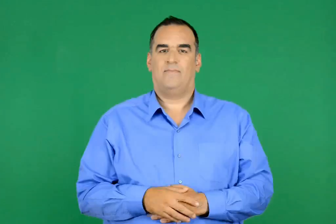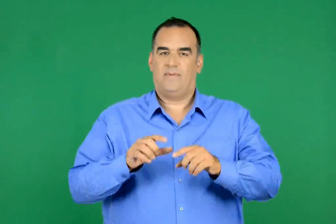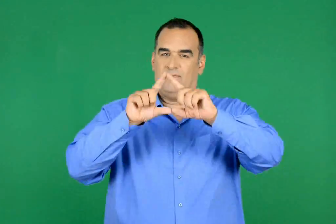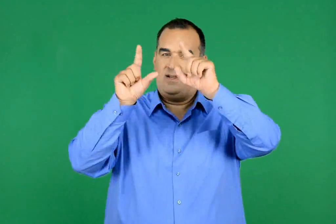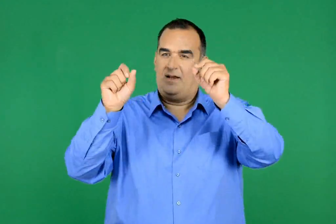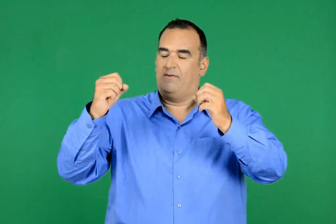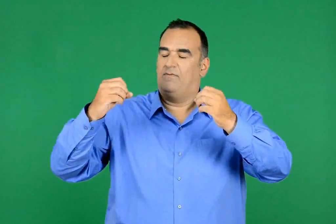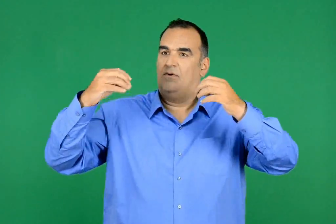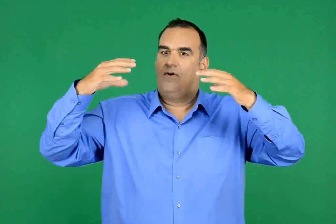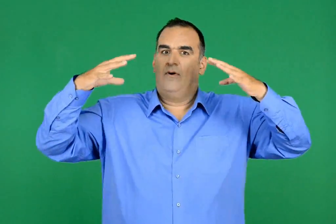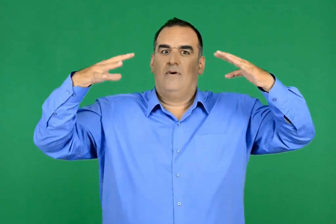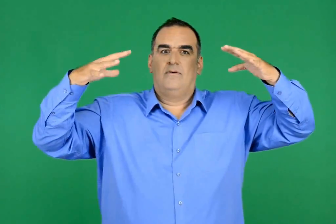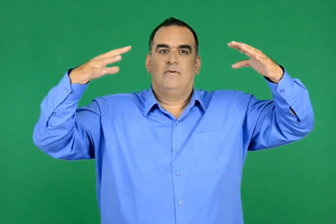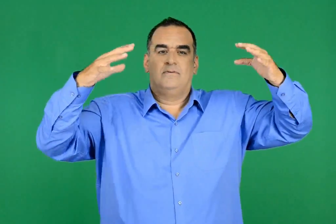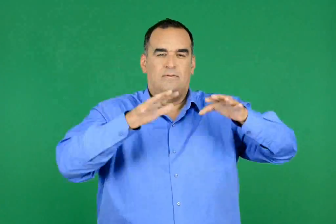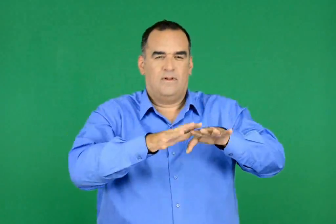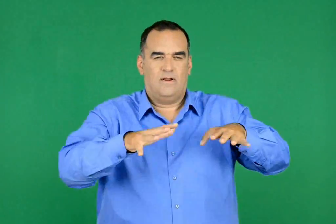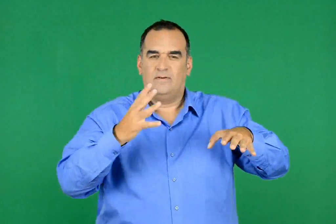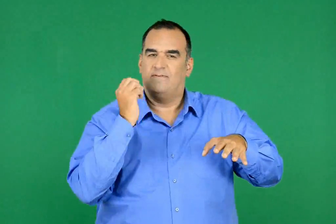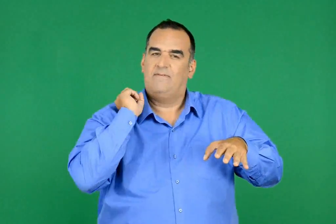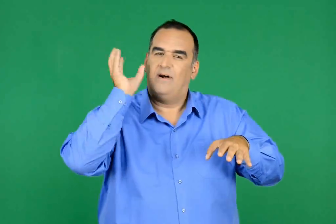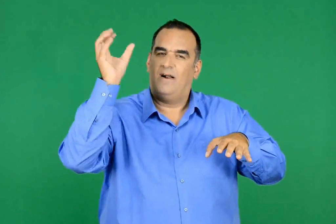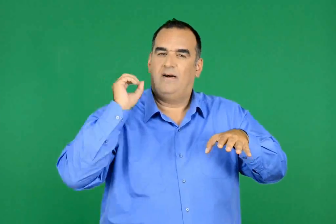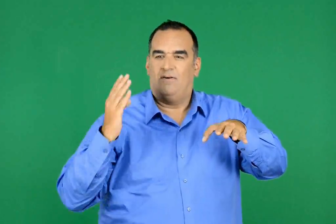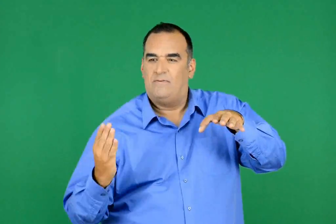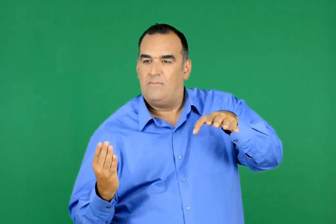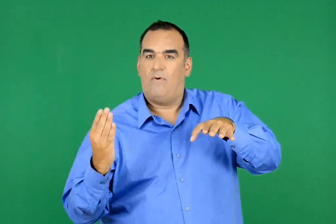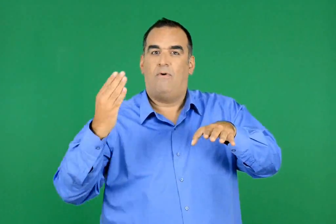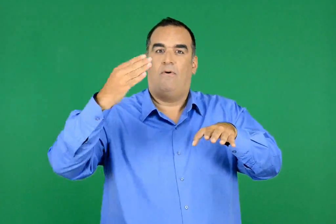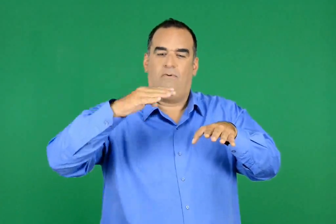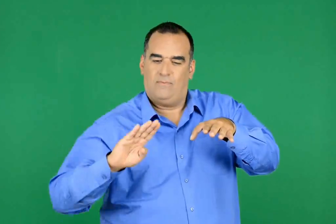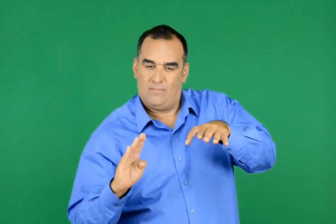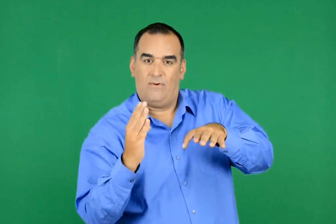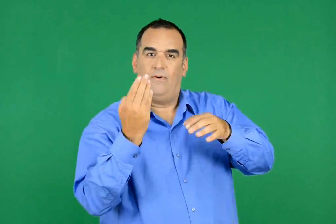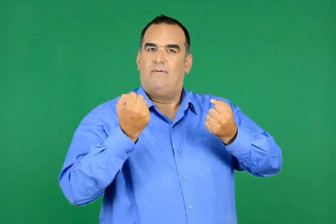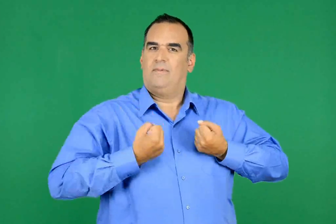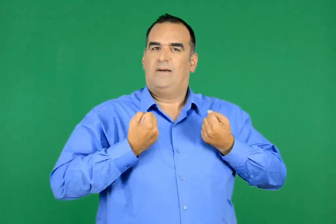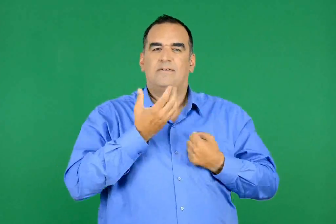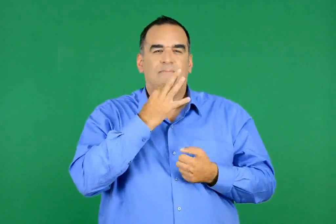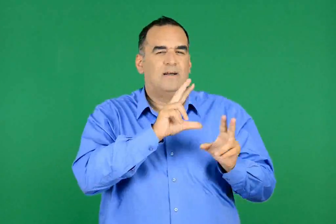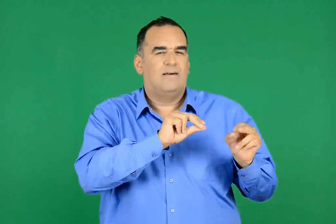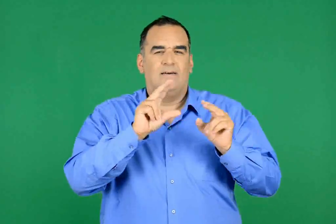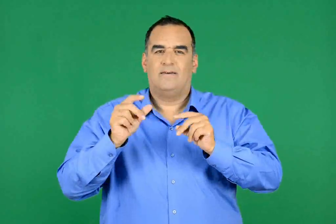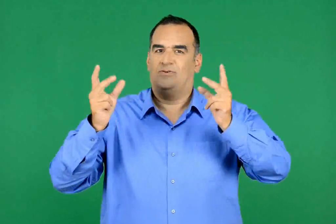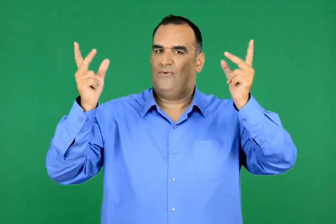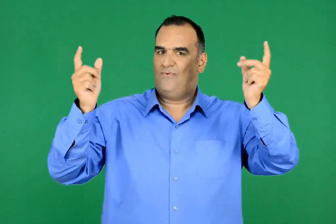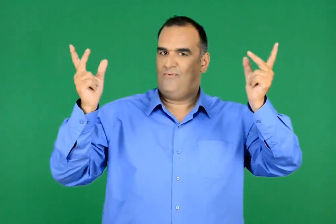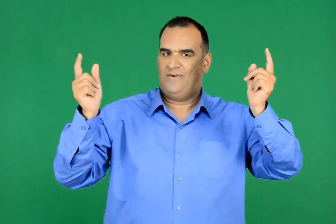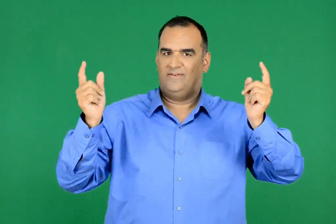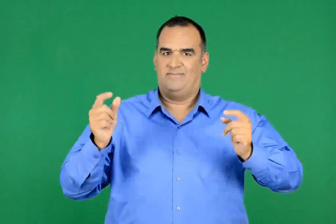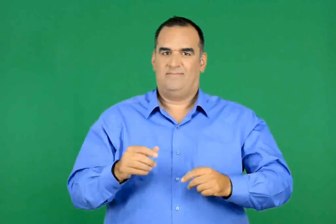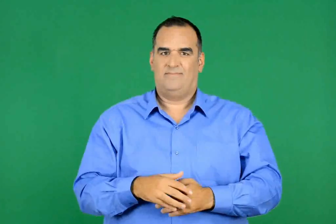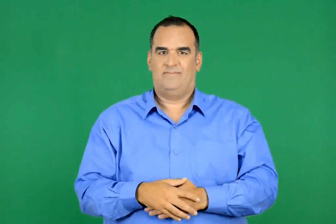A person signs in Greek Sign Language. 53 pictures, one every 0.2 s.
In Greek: πηδούσαν και στριφογύριζαν , σα να χόρευαν στο φως του φεγγαριού
